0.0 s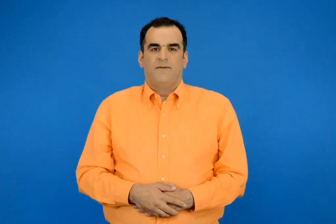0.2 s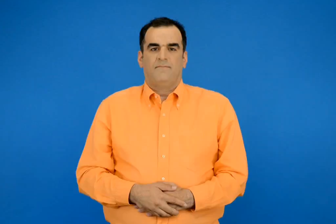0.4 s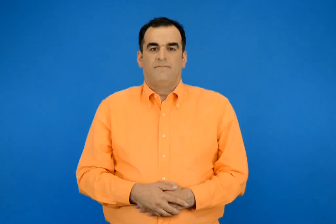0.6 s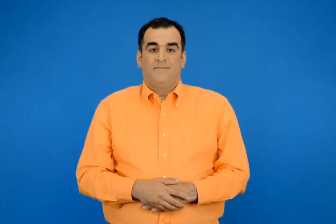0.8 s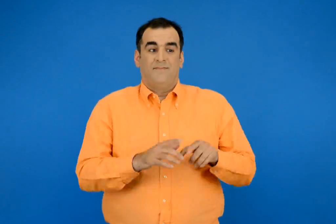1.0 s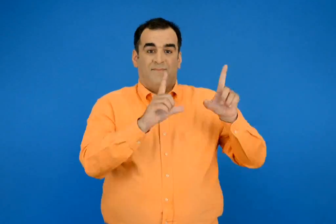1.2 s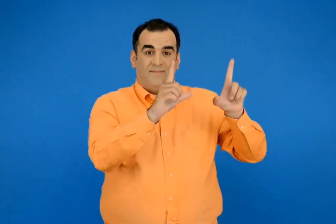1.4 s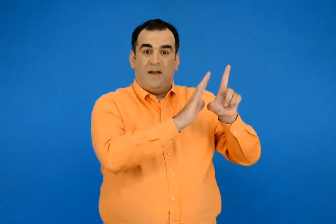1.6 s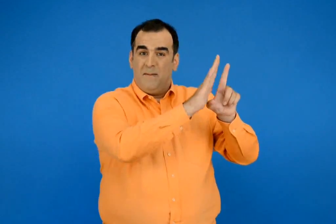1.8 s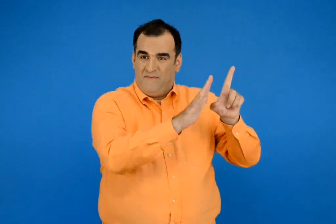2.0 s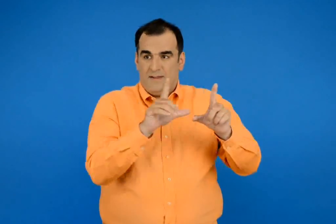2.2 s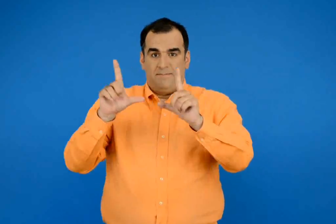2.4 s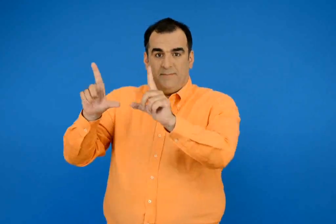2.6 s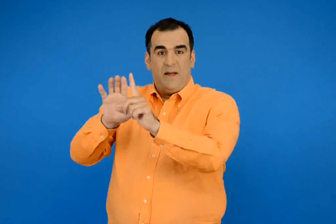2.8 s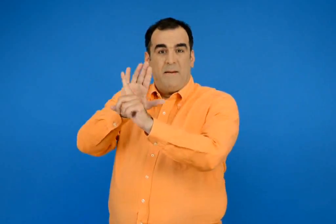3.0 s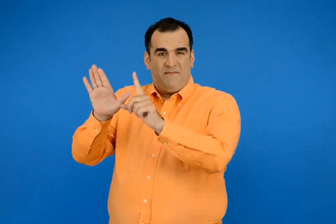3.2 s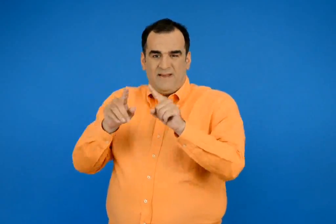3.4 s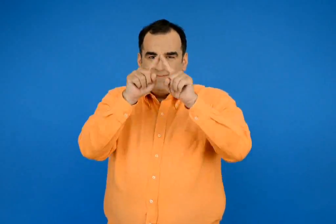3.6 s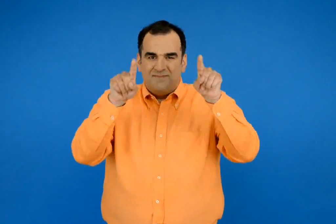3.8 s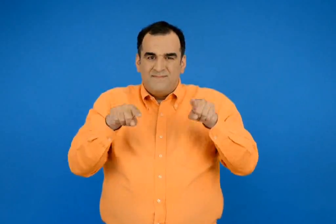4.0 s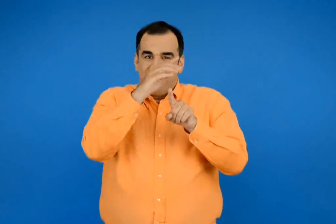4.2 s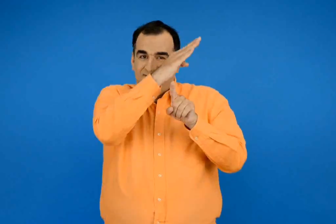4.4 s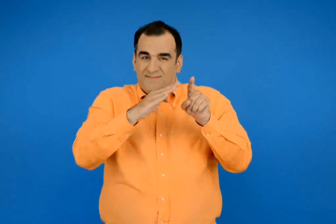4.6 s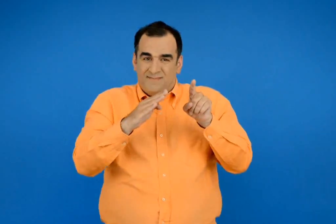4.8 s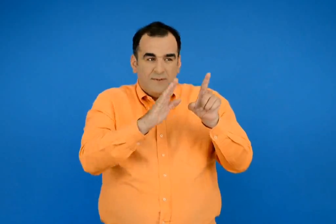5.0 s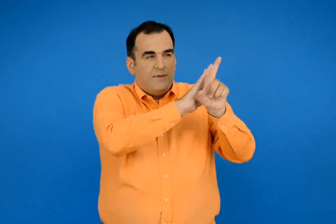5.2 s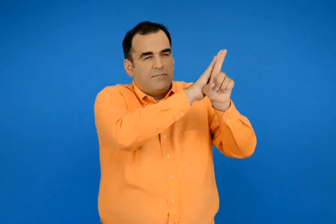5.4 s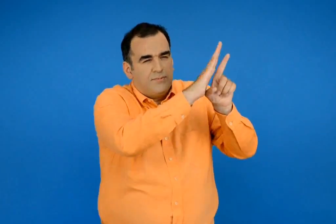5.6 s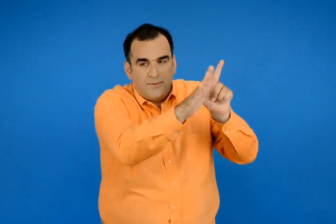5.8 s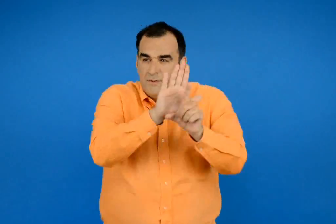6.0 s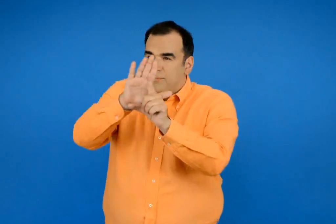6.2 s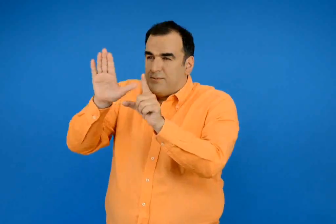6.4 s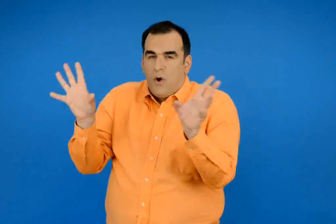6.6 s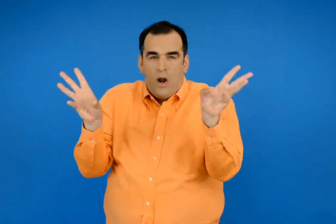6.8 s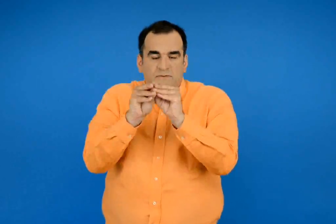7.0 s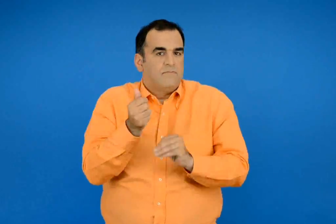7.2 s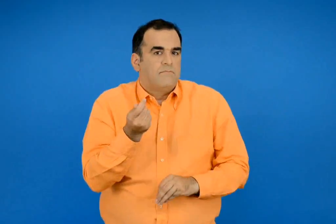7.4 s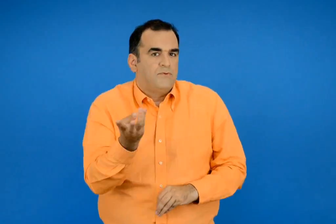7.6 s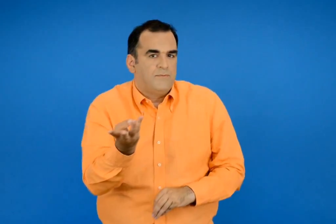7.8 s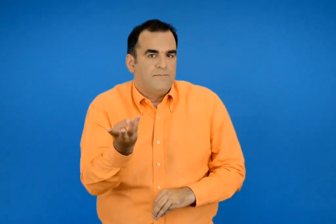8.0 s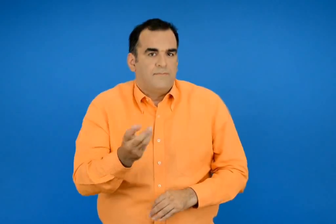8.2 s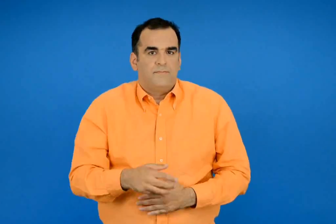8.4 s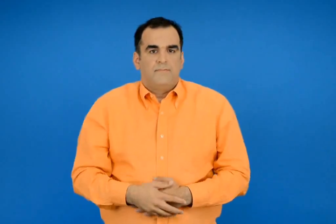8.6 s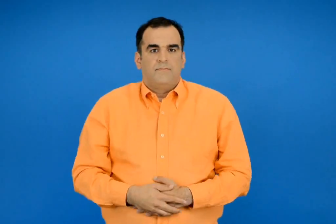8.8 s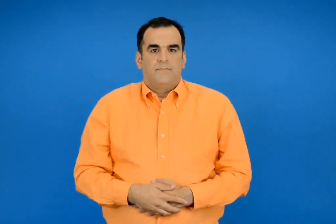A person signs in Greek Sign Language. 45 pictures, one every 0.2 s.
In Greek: με ποσά τρυγονάκια μπορούμε να καλύψουμε τις ιδίες επιφάνειες ;
